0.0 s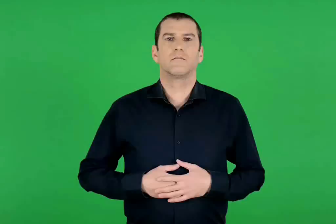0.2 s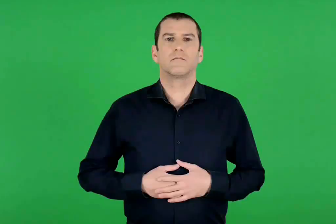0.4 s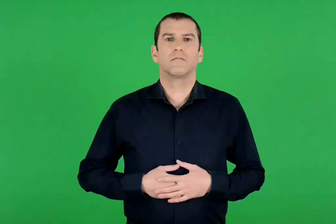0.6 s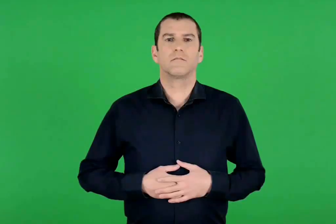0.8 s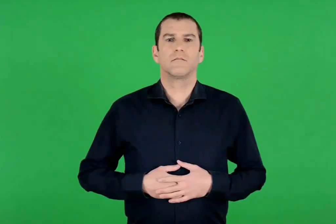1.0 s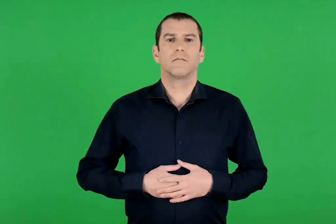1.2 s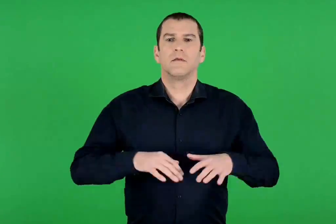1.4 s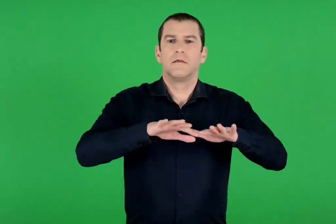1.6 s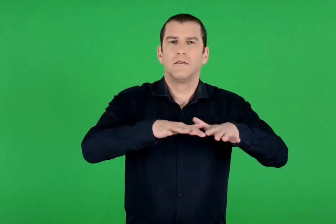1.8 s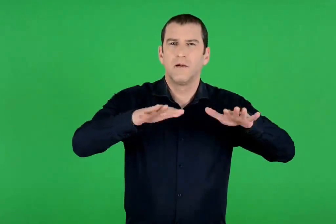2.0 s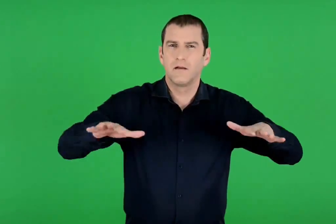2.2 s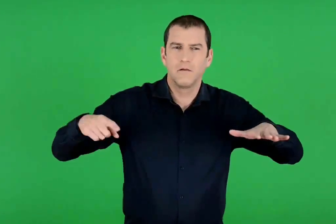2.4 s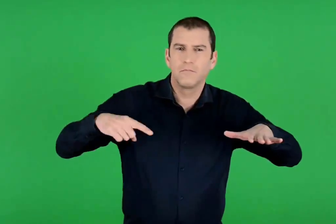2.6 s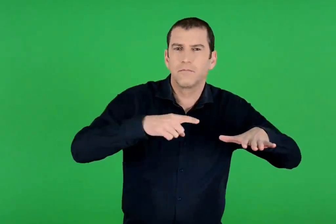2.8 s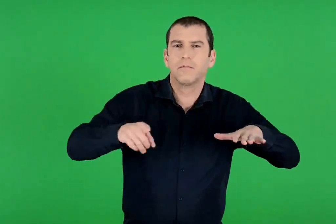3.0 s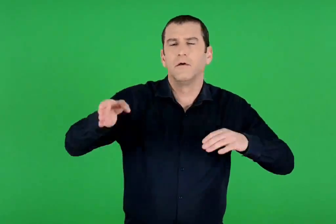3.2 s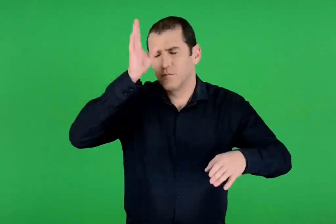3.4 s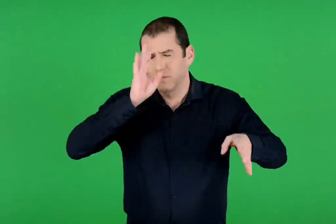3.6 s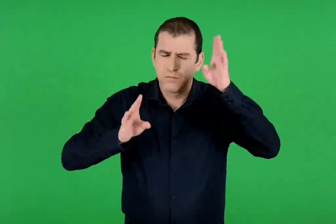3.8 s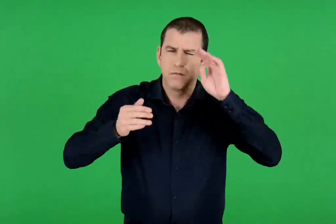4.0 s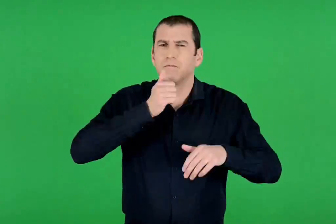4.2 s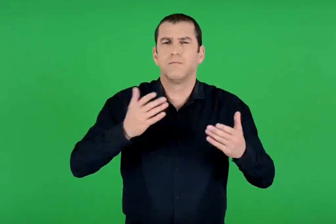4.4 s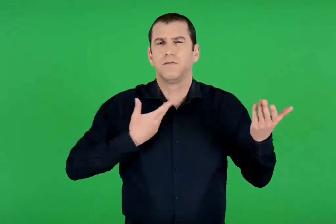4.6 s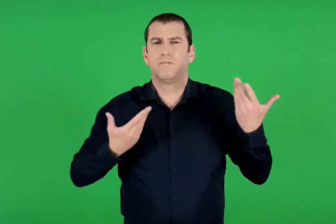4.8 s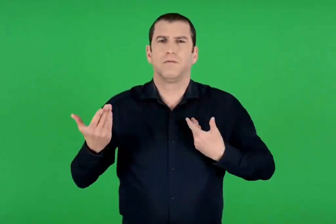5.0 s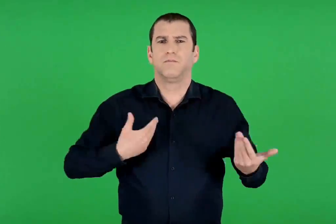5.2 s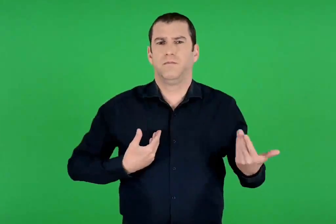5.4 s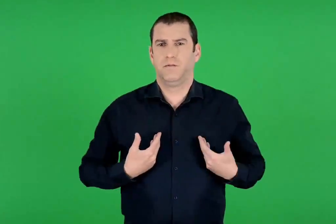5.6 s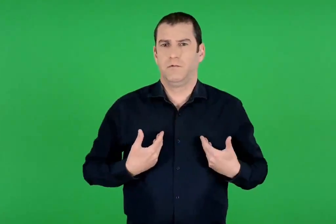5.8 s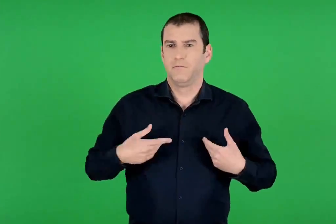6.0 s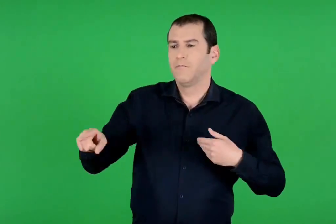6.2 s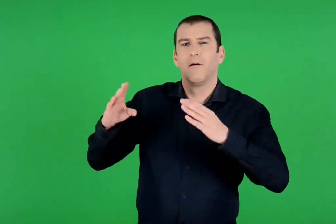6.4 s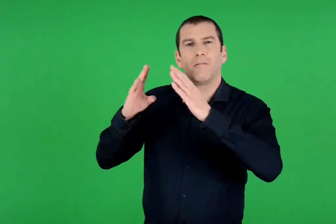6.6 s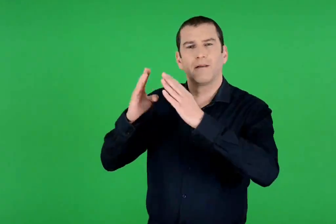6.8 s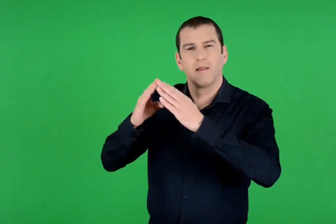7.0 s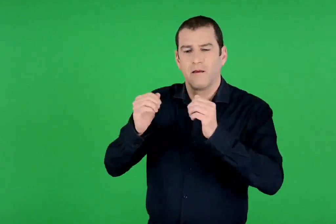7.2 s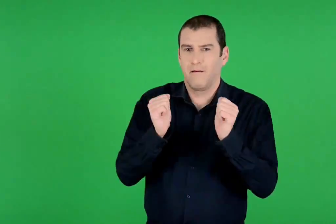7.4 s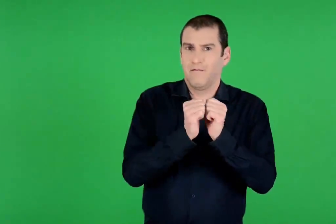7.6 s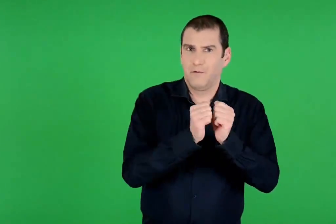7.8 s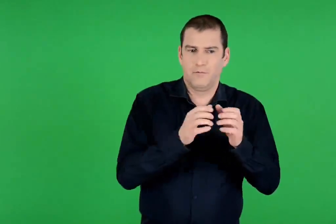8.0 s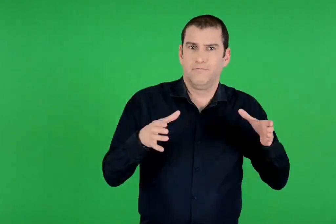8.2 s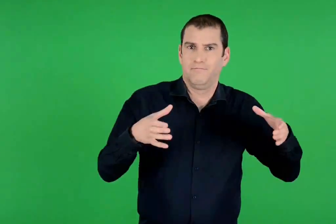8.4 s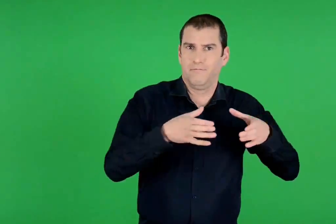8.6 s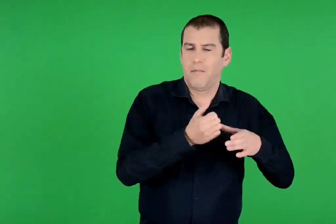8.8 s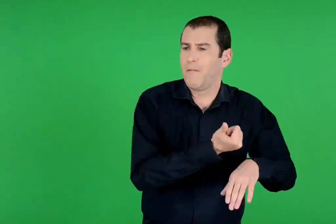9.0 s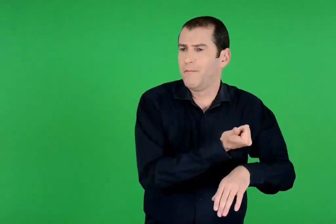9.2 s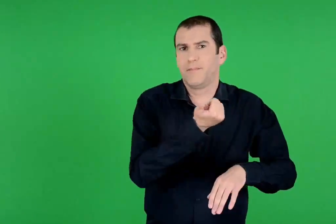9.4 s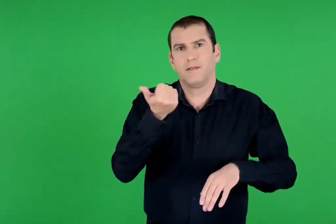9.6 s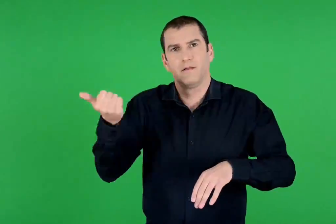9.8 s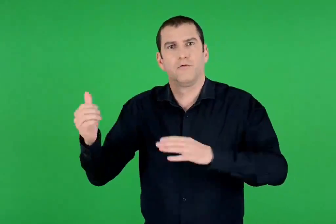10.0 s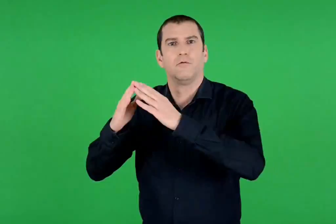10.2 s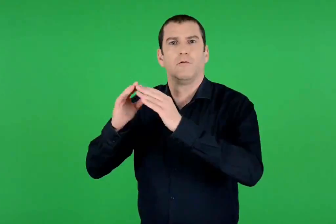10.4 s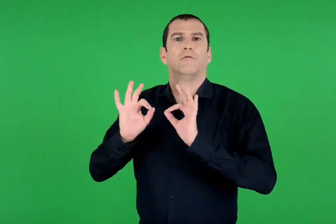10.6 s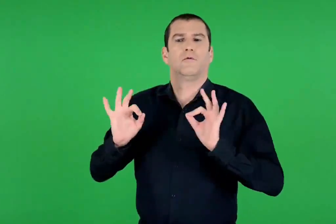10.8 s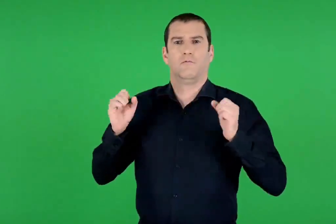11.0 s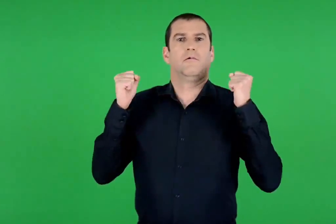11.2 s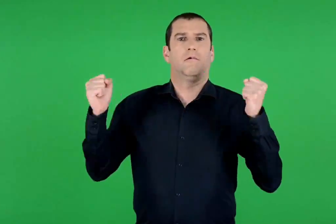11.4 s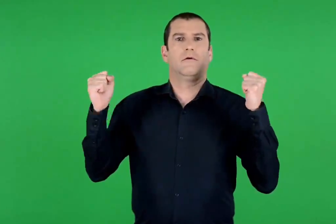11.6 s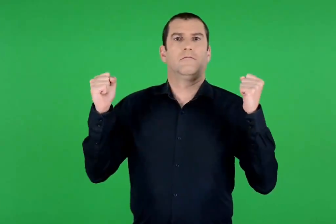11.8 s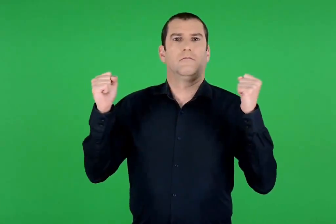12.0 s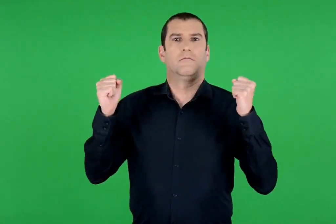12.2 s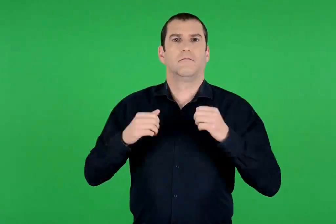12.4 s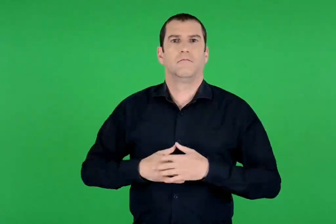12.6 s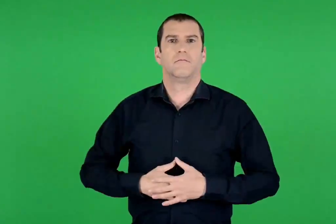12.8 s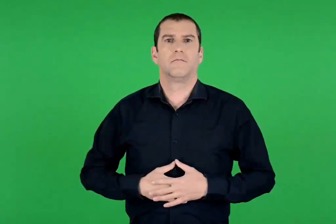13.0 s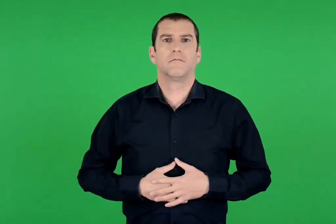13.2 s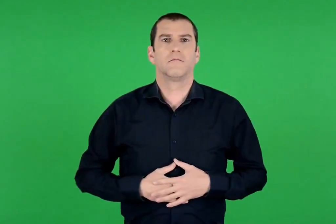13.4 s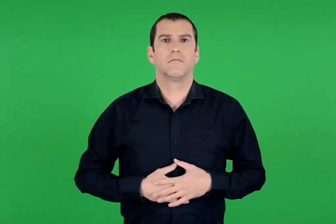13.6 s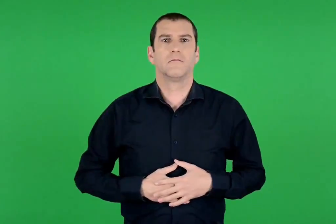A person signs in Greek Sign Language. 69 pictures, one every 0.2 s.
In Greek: κι έπαθε πλήθος συμφορές στα πέλαγα , ζητώντας πώς στην πατρίδα του άβλαβος να πάει με τους συντρόφους
